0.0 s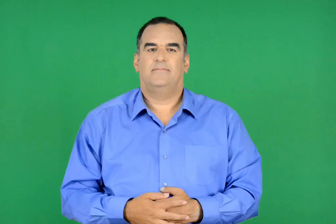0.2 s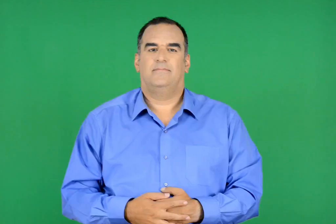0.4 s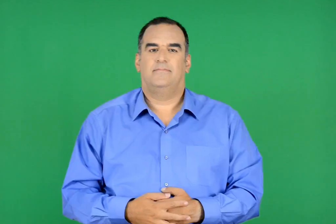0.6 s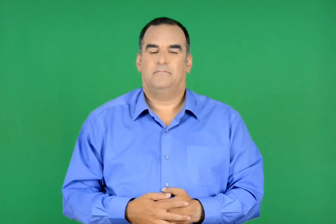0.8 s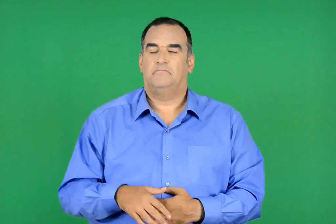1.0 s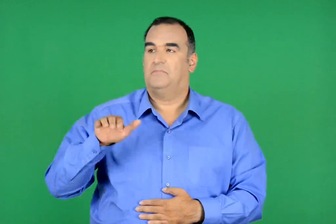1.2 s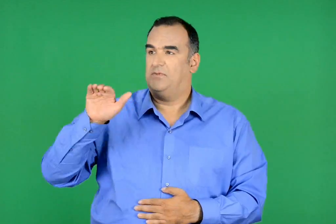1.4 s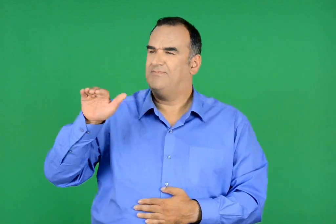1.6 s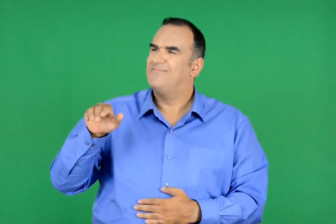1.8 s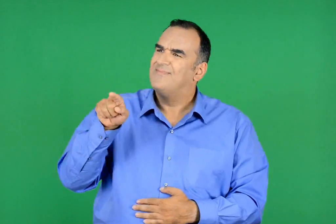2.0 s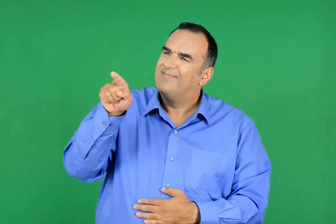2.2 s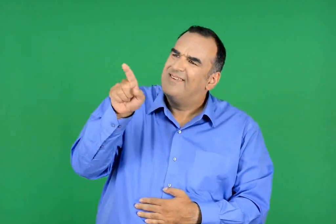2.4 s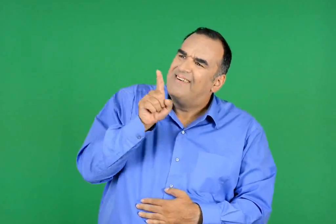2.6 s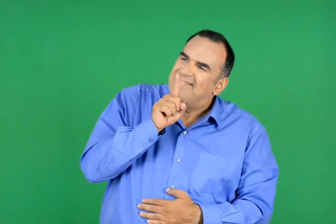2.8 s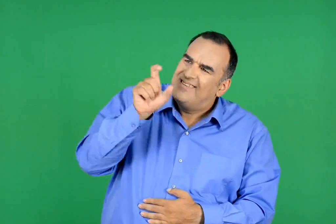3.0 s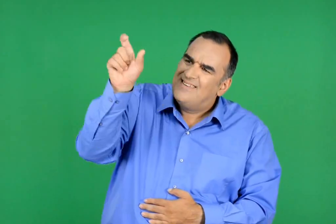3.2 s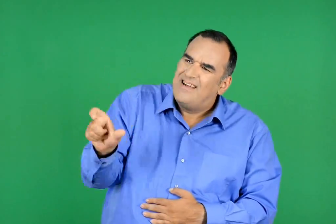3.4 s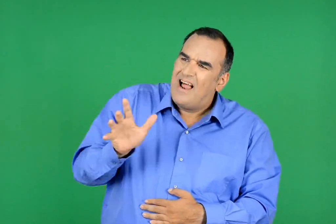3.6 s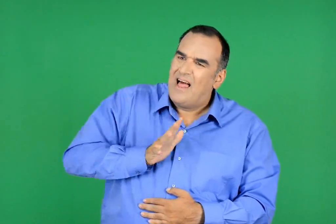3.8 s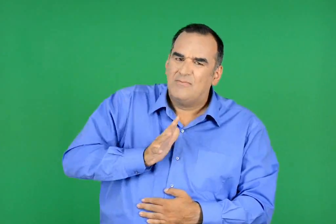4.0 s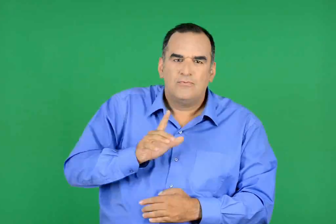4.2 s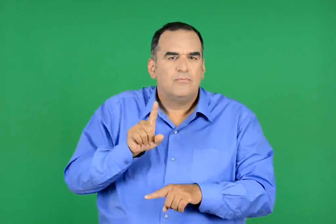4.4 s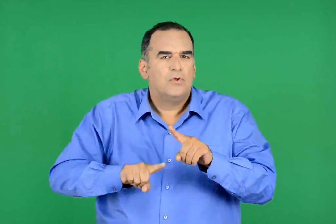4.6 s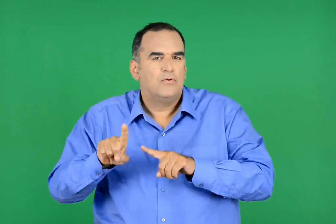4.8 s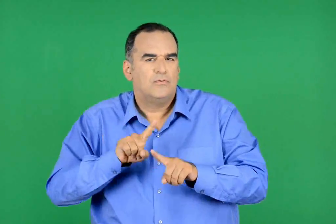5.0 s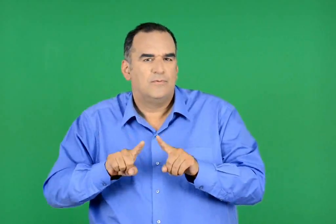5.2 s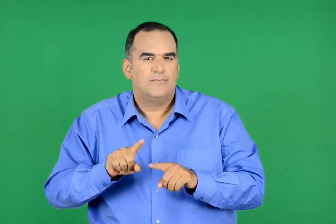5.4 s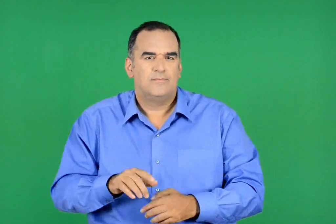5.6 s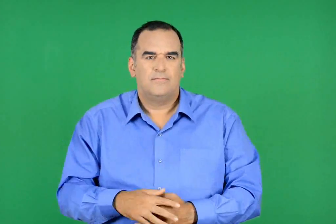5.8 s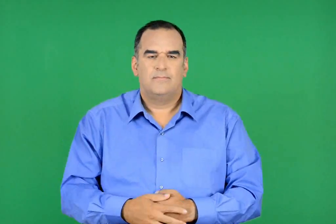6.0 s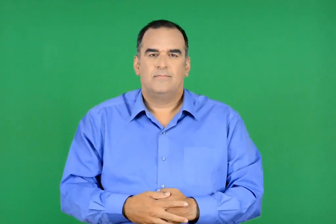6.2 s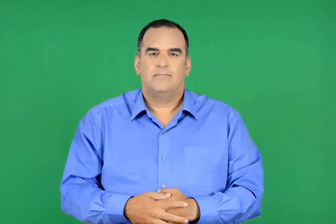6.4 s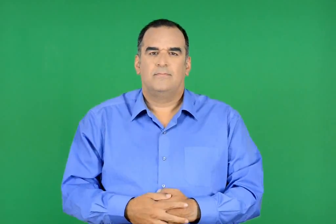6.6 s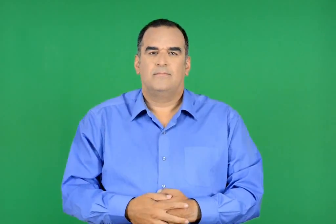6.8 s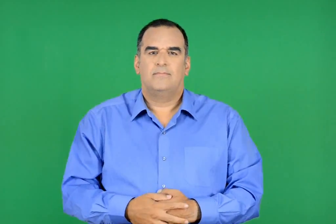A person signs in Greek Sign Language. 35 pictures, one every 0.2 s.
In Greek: ποιος είναι αυτός ο άνθρωπος ; ρώτησα
